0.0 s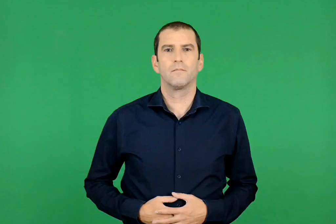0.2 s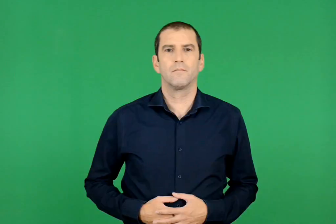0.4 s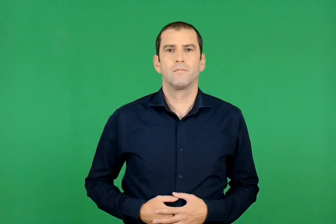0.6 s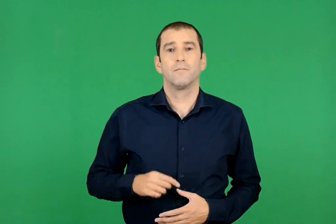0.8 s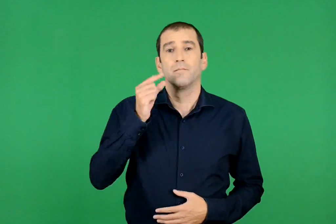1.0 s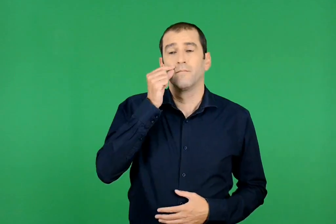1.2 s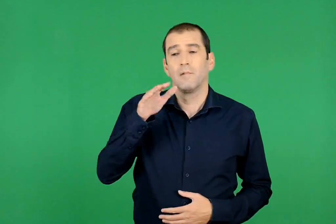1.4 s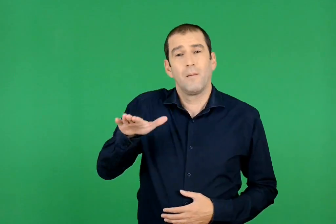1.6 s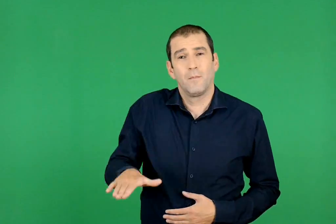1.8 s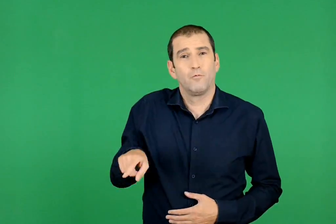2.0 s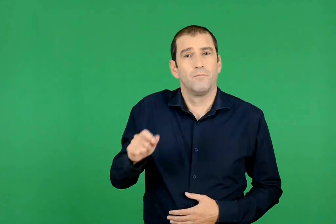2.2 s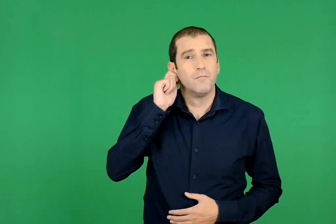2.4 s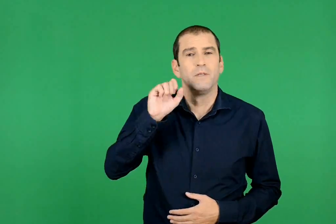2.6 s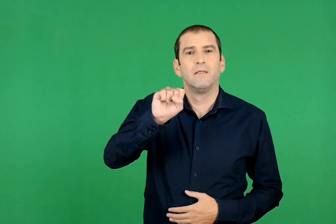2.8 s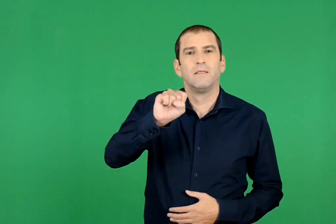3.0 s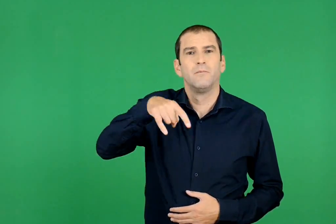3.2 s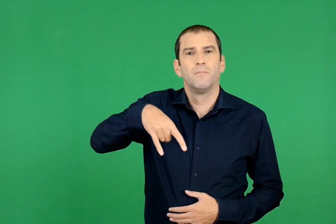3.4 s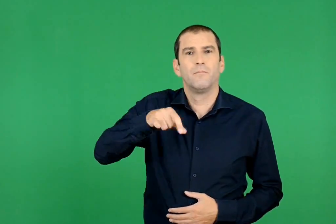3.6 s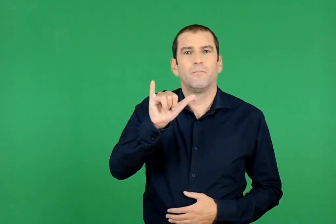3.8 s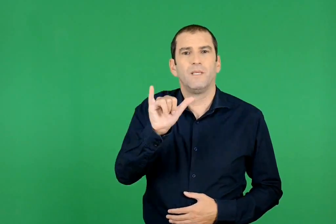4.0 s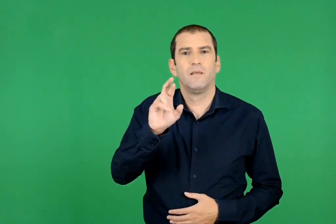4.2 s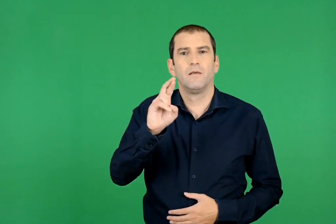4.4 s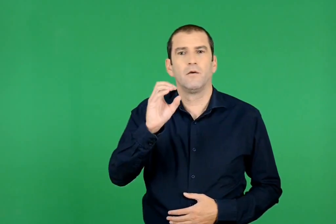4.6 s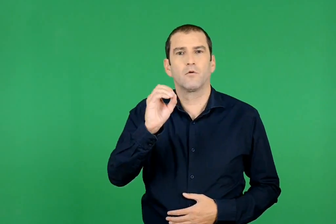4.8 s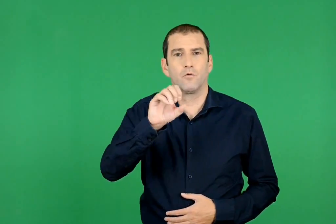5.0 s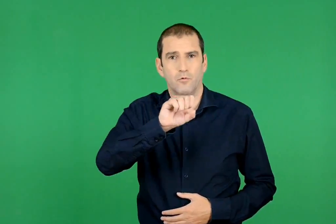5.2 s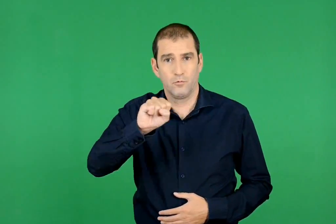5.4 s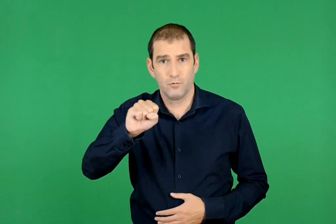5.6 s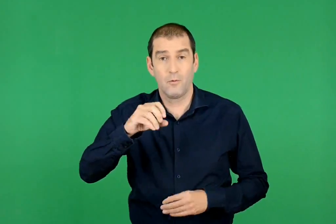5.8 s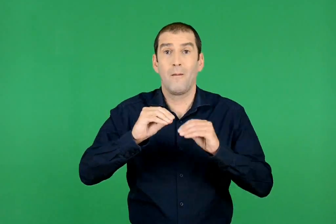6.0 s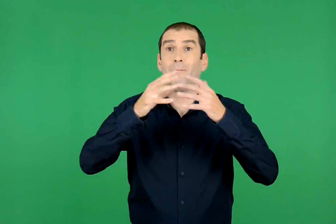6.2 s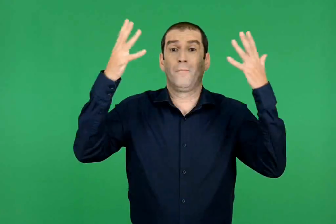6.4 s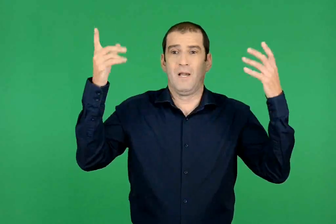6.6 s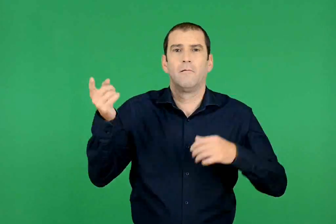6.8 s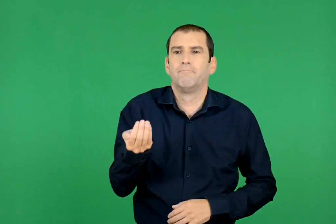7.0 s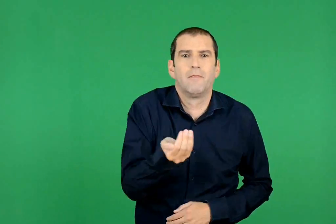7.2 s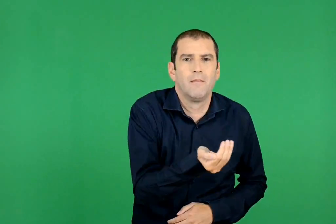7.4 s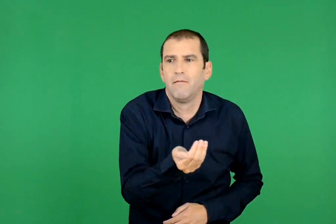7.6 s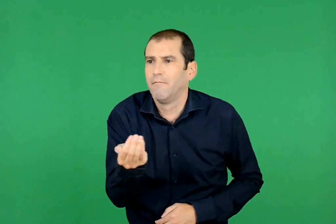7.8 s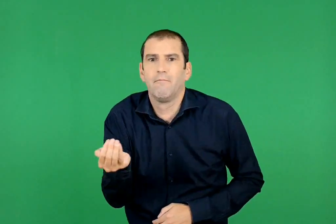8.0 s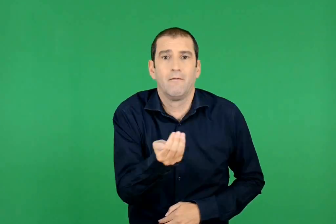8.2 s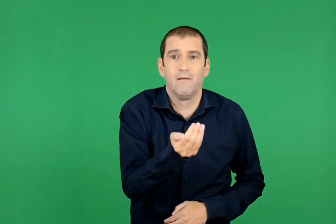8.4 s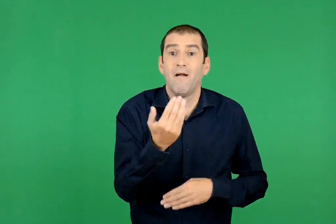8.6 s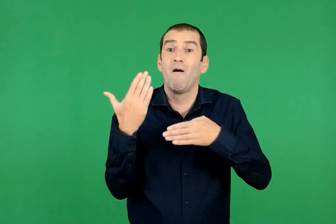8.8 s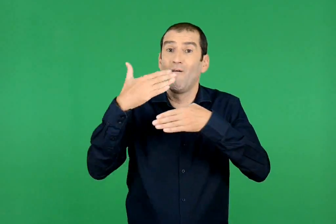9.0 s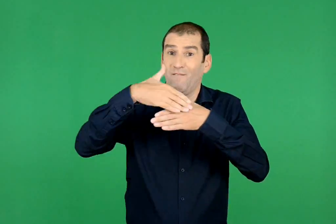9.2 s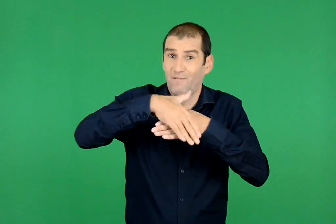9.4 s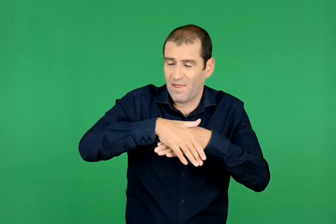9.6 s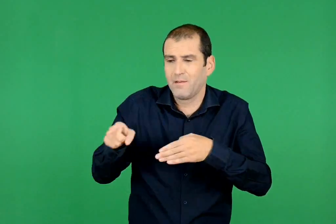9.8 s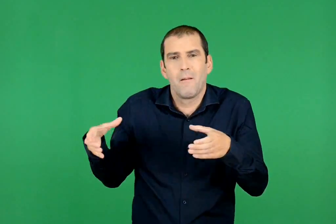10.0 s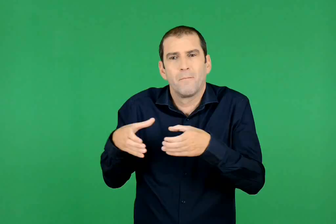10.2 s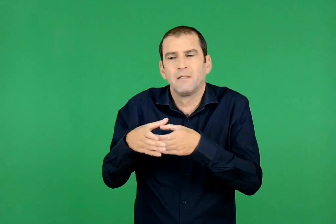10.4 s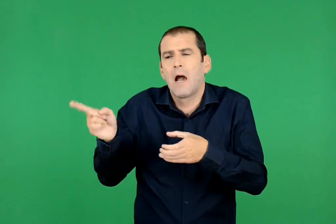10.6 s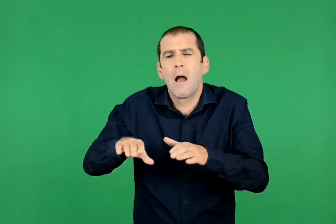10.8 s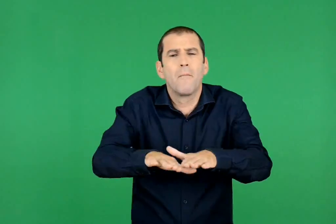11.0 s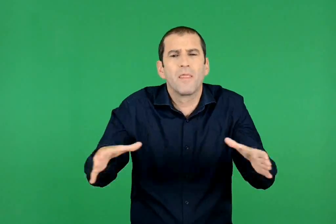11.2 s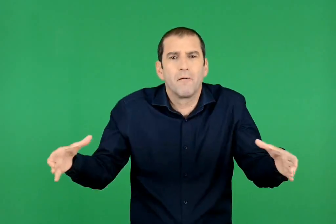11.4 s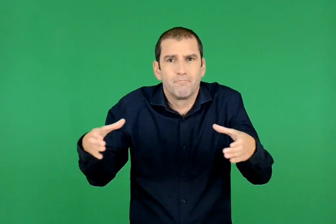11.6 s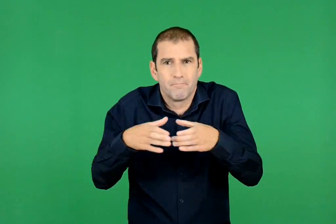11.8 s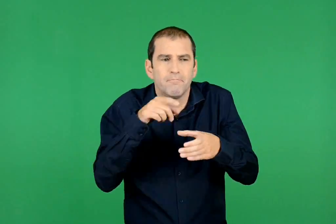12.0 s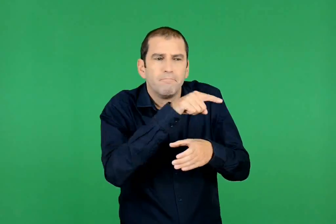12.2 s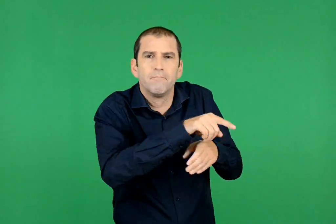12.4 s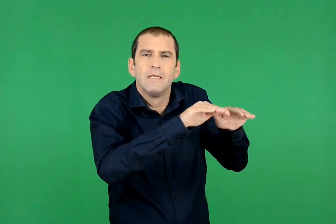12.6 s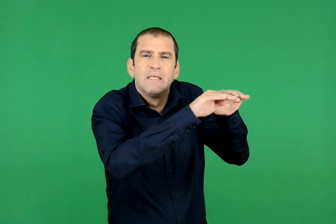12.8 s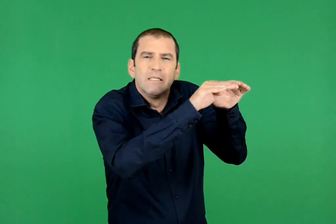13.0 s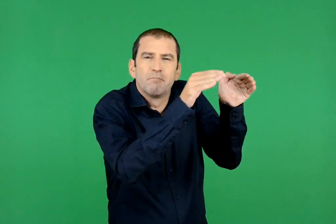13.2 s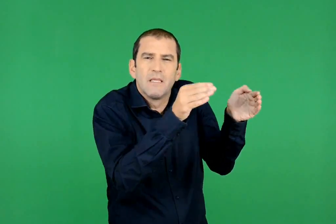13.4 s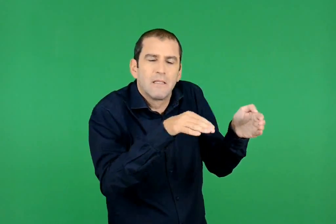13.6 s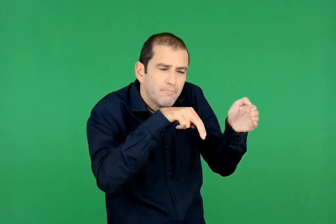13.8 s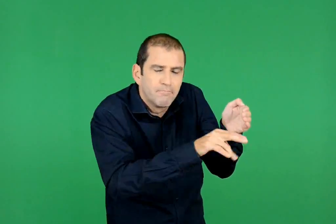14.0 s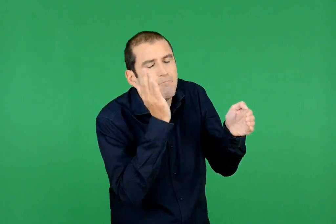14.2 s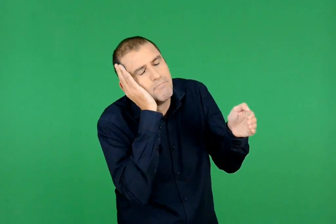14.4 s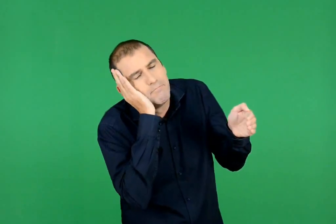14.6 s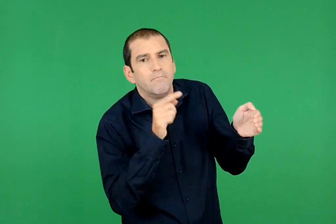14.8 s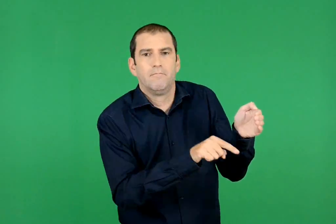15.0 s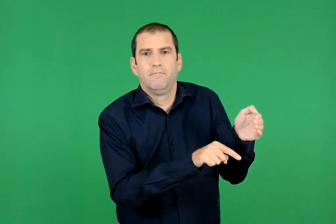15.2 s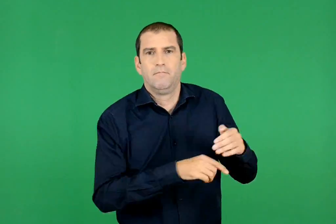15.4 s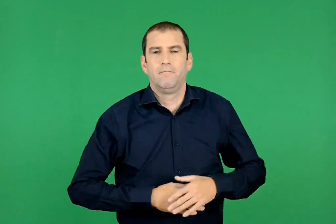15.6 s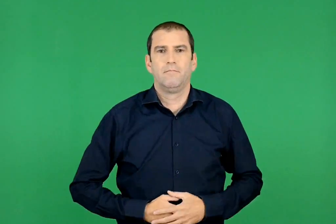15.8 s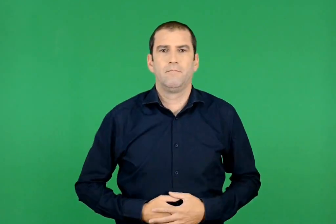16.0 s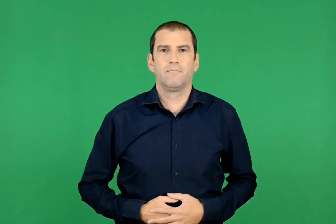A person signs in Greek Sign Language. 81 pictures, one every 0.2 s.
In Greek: ο μικρός σπύρος τη μέρα ζητιανεύει και το βράδυ μαζί με άλλα παιδιά κοιμάται σε μια σπηλιά
